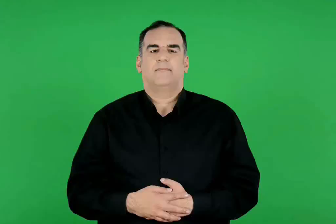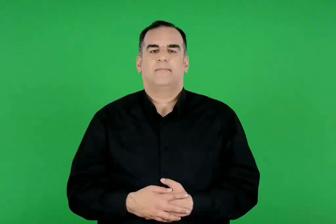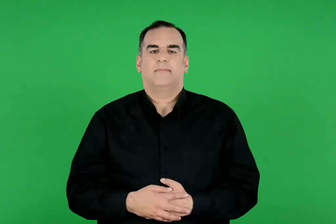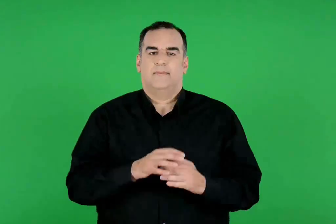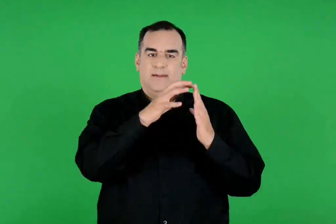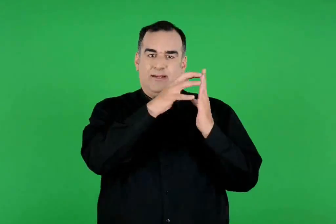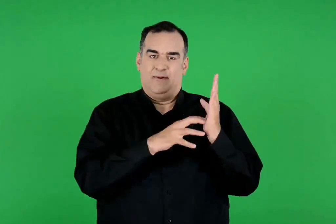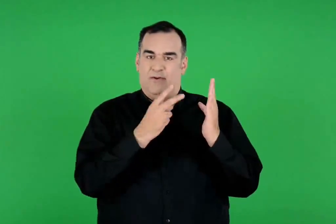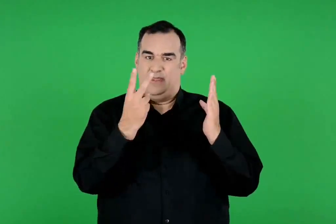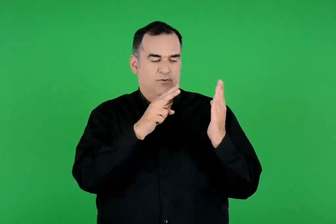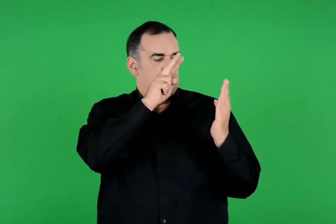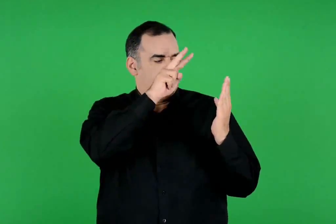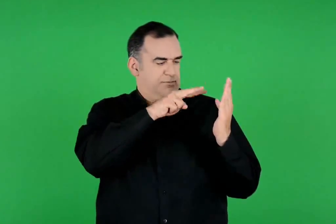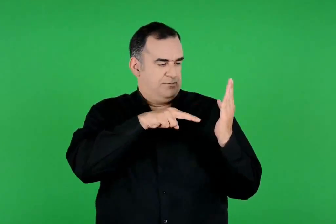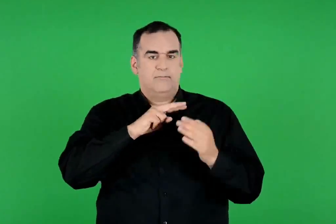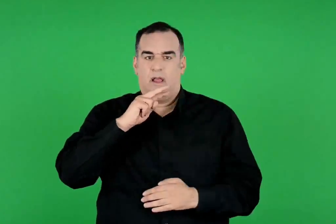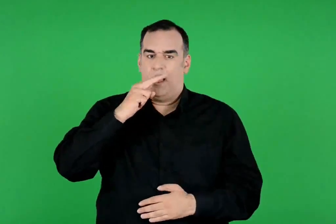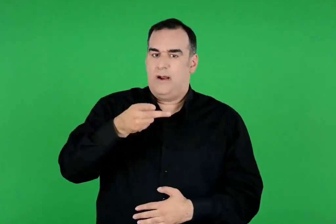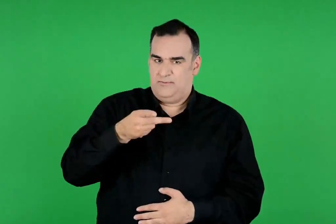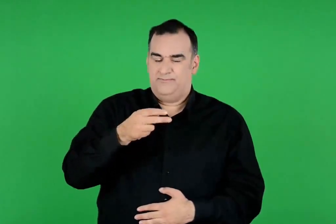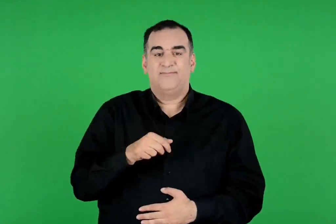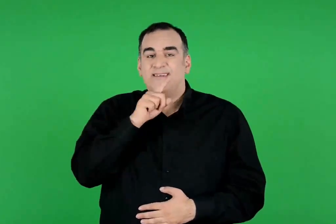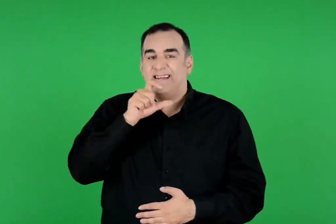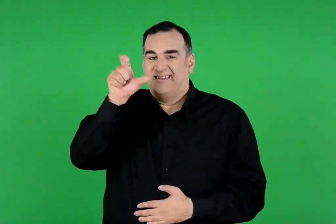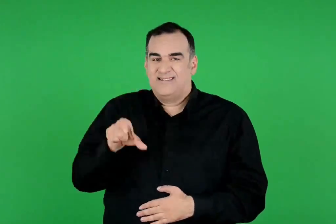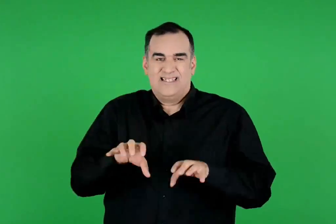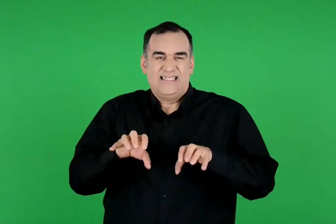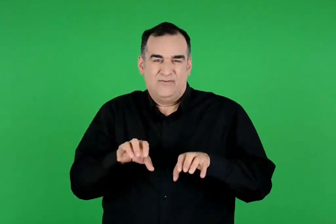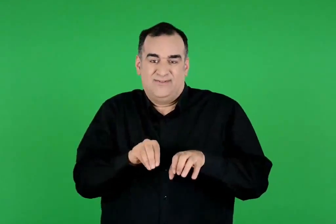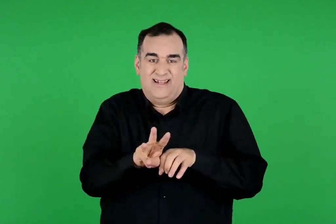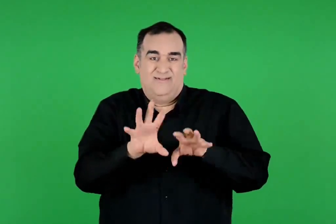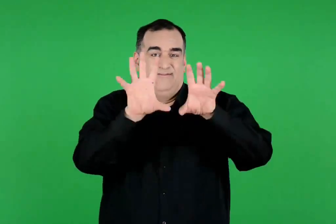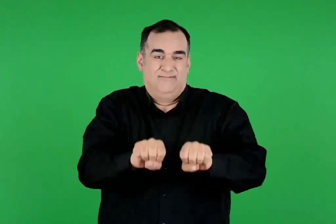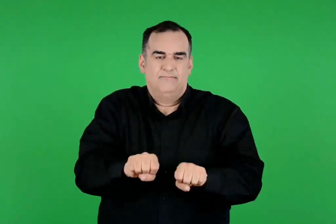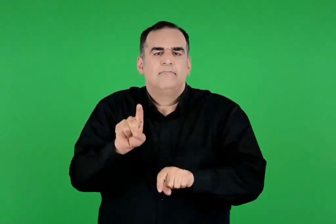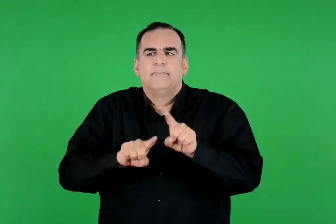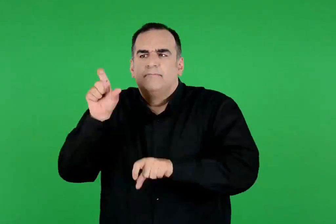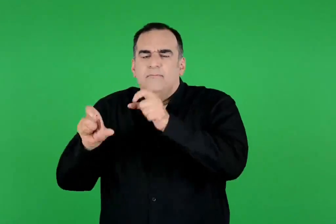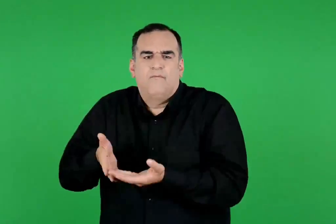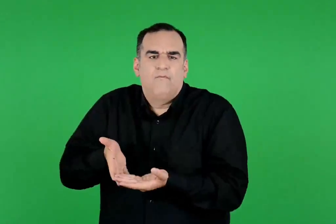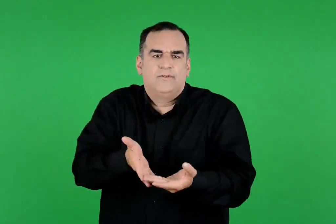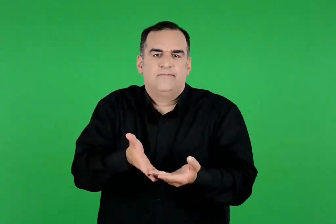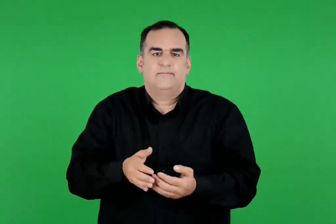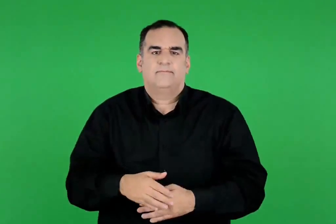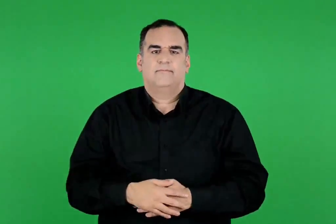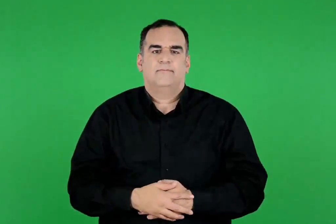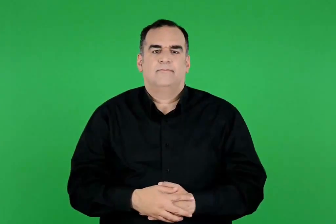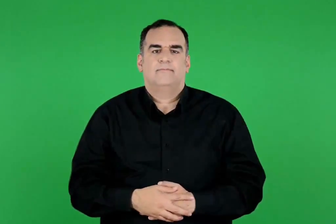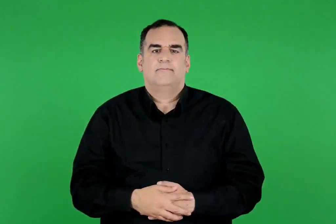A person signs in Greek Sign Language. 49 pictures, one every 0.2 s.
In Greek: διαβάζω το κείμενο 2 και απαντώ. ποιοι βοήθησαν τον ηρακλή να πιάσει τον κέρβερο ;
